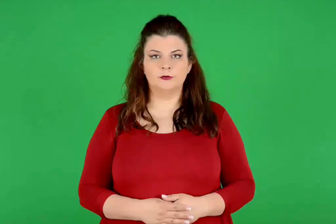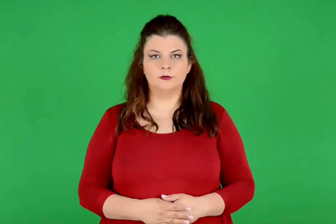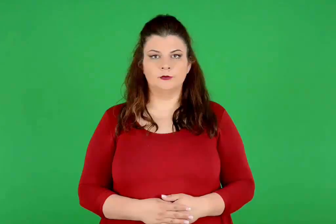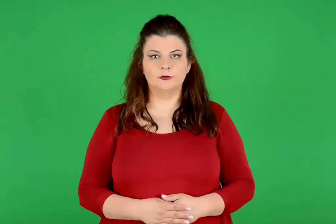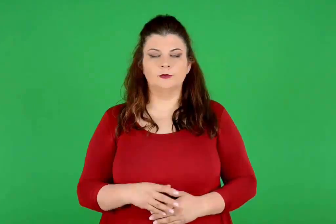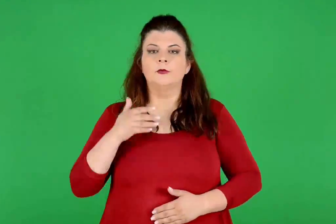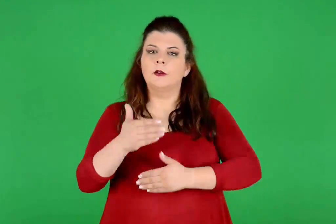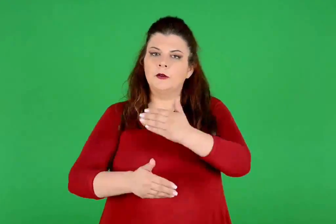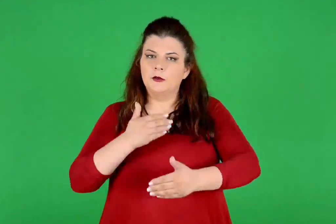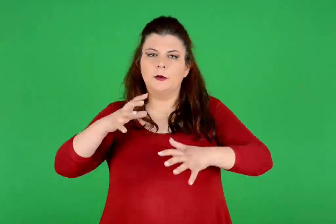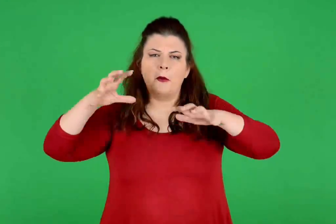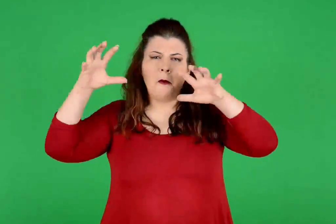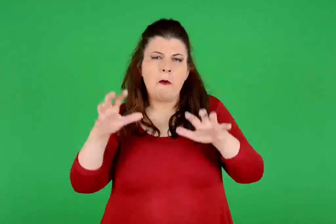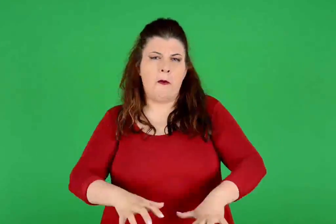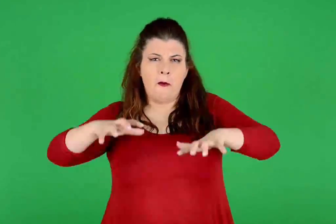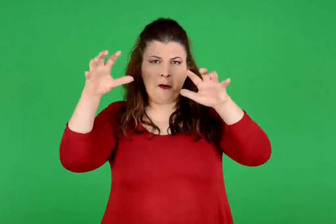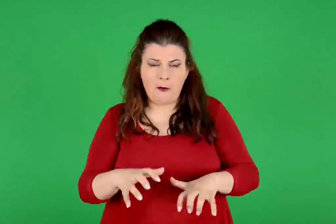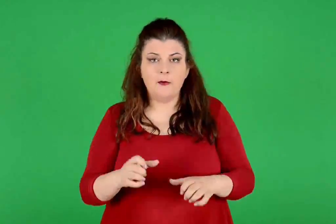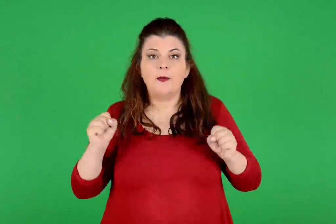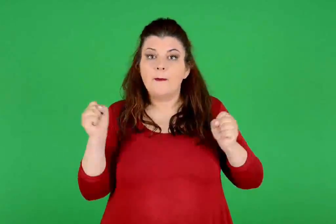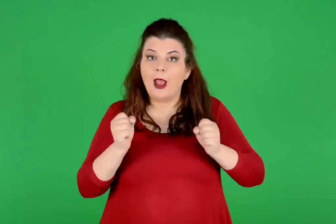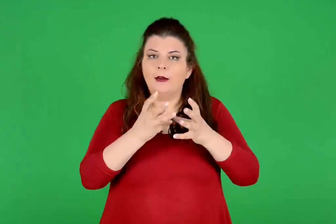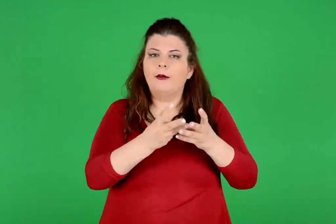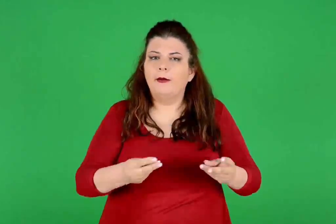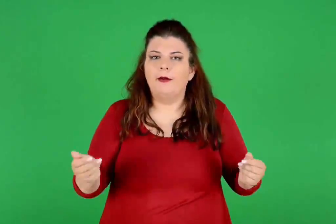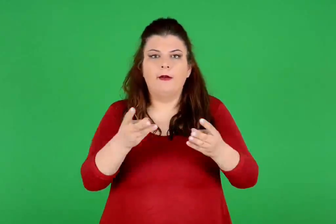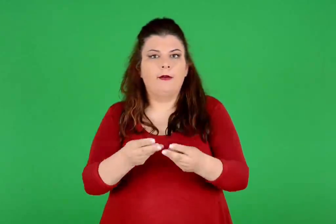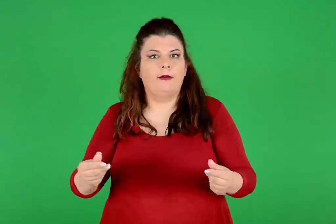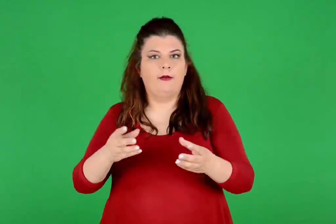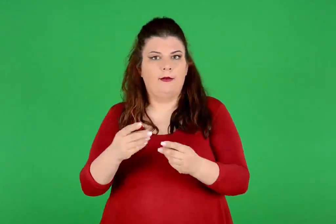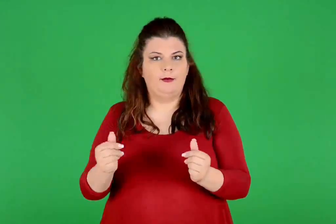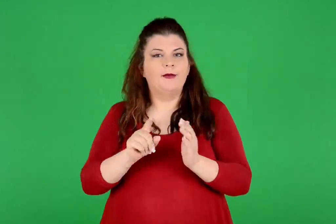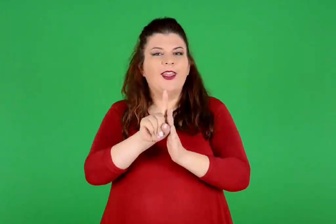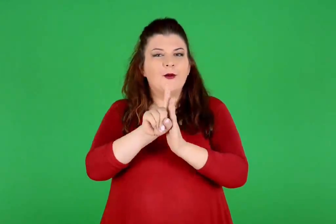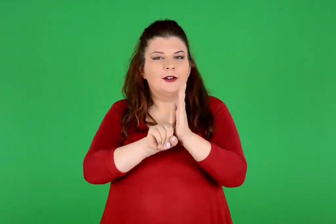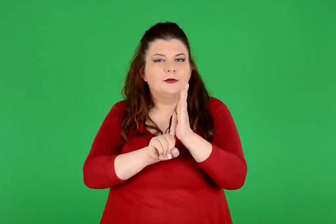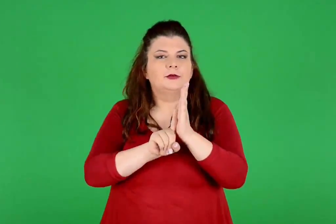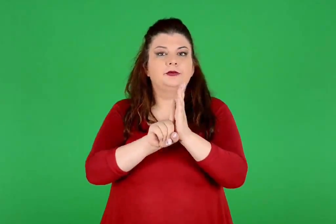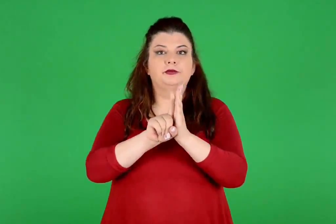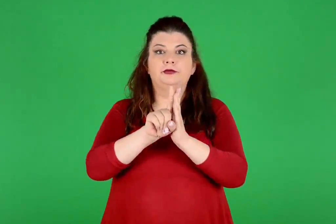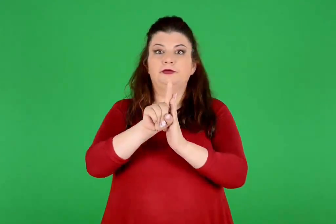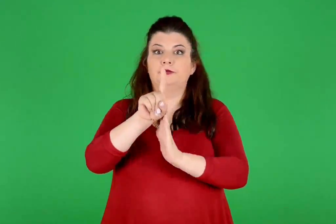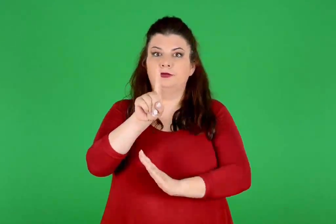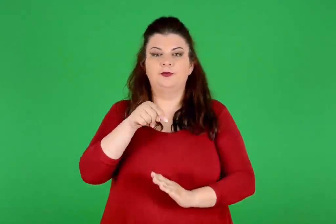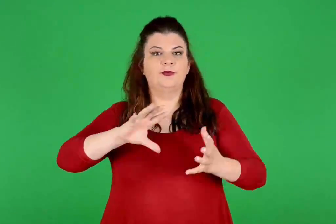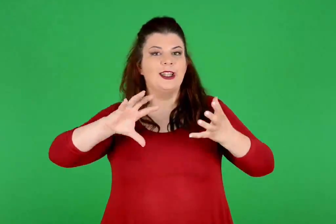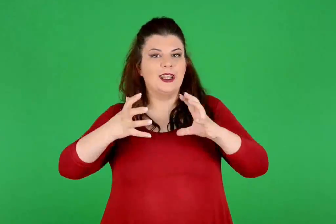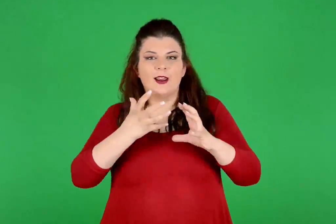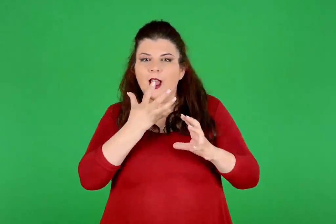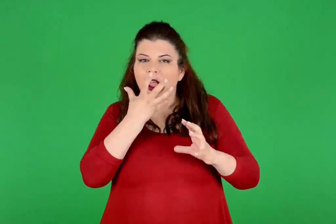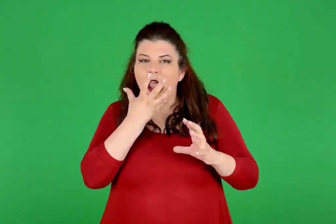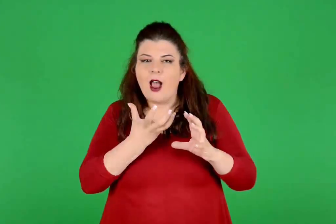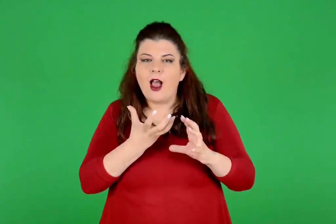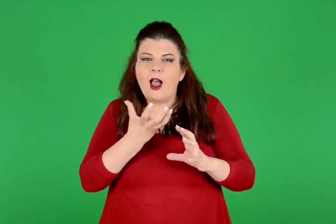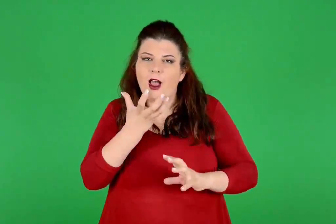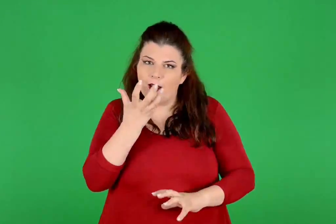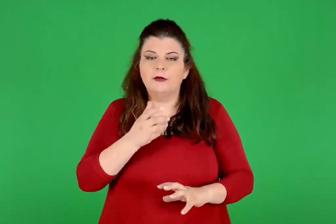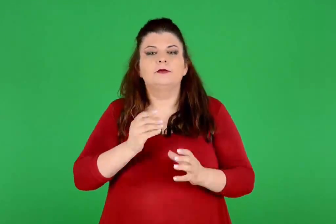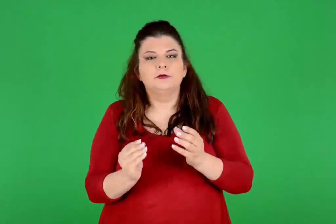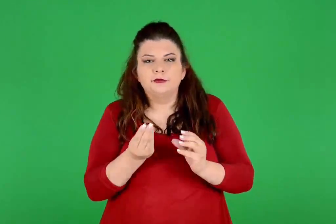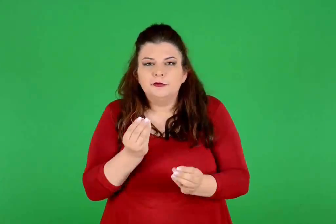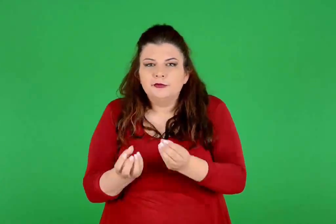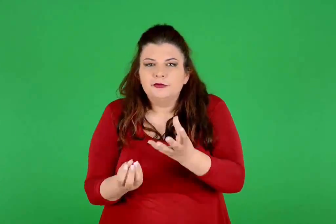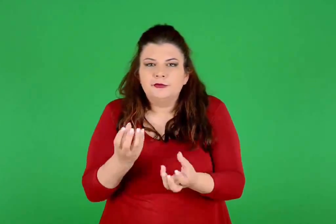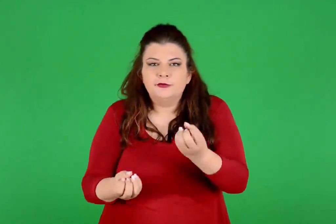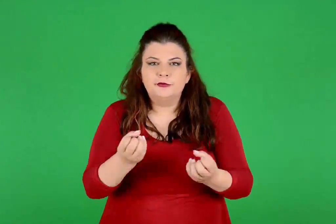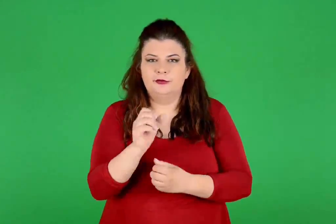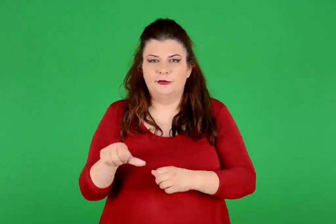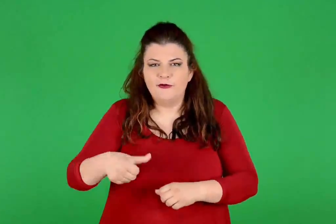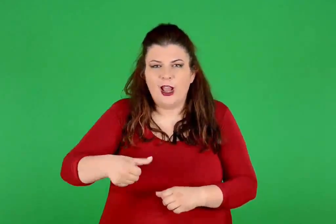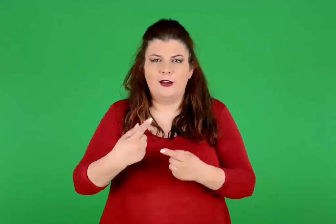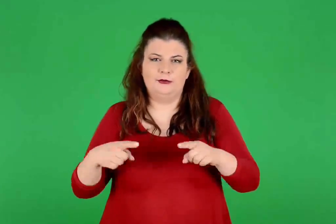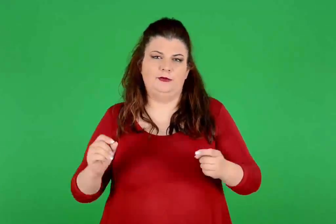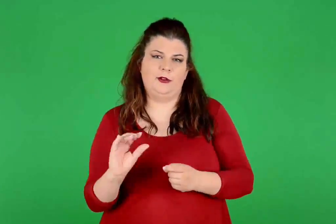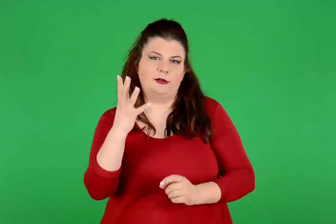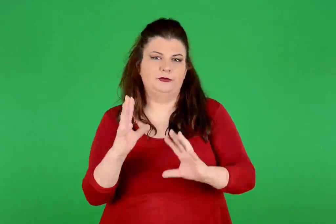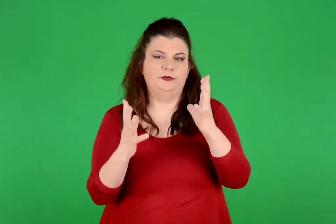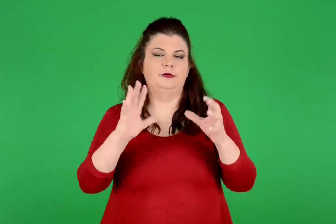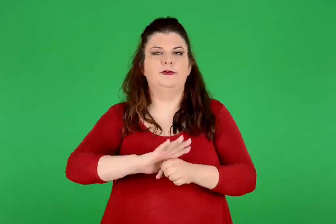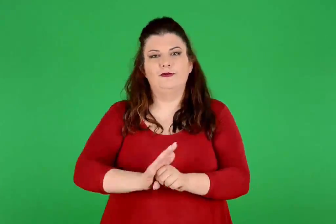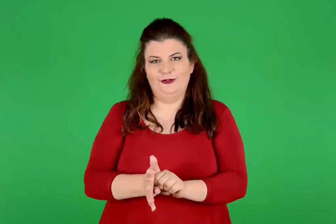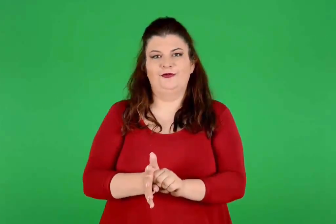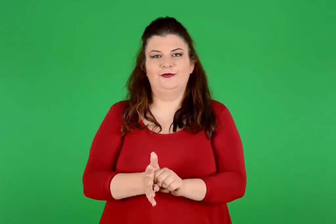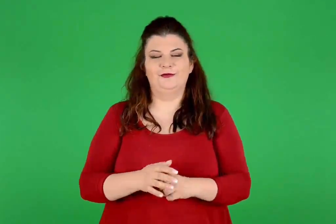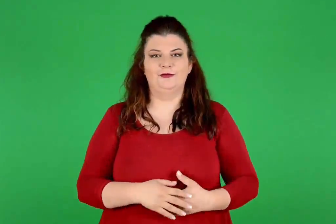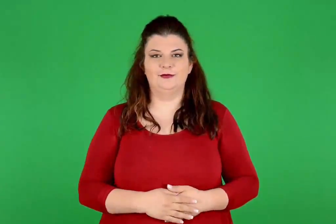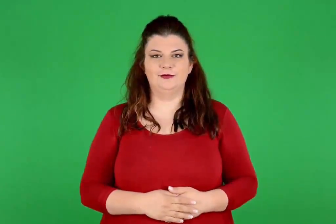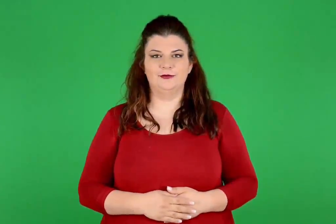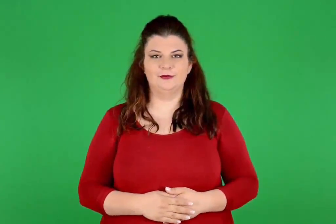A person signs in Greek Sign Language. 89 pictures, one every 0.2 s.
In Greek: αργότερα έπεσαν πολύ δυνατές βροχές και οι πάγοι έλιωσαν. η θερμοκρασία ανέβηκε. η γη ζεστάθηκε και γέμισε φυτά
